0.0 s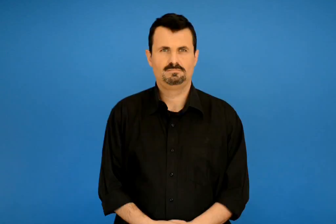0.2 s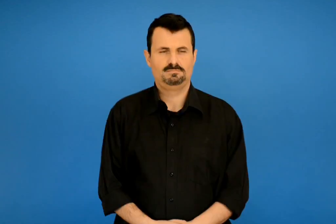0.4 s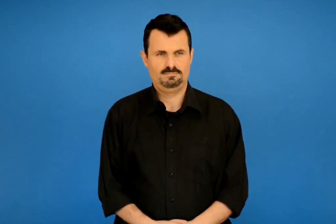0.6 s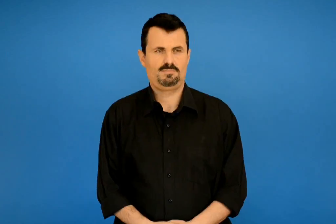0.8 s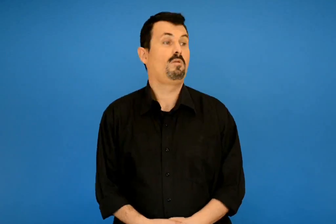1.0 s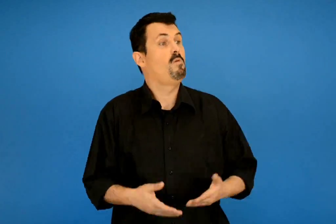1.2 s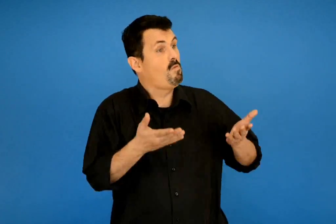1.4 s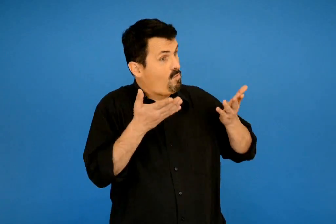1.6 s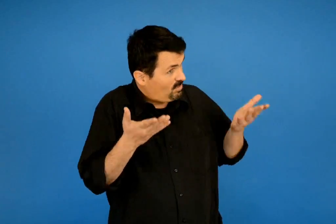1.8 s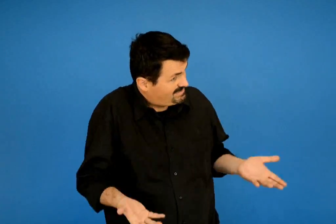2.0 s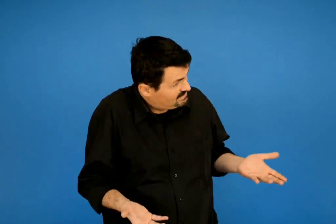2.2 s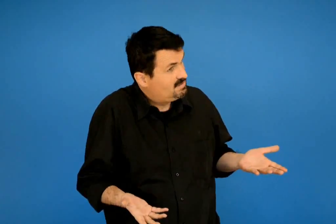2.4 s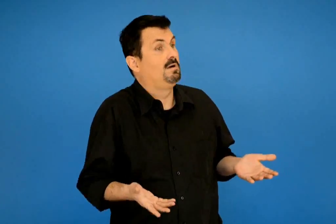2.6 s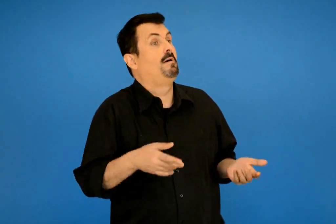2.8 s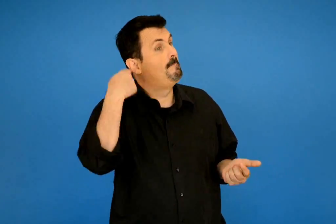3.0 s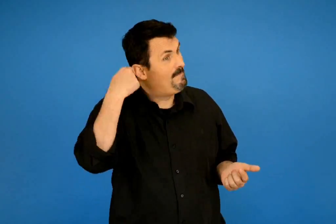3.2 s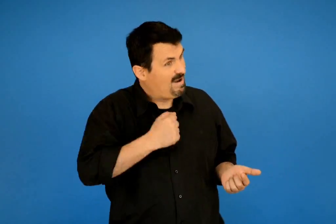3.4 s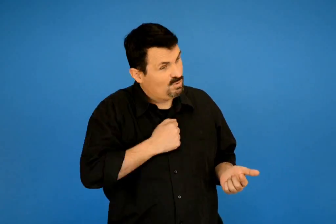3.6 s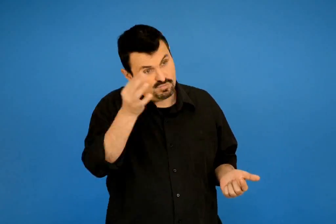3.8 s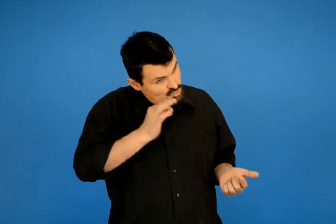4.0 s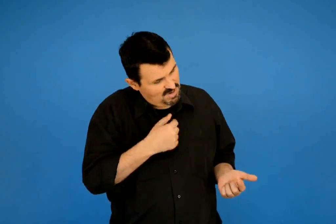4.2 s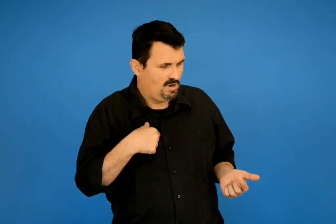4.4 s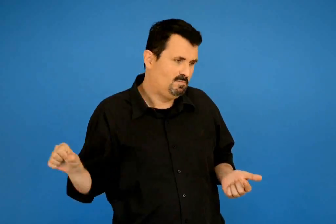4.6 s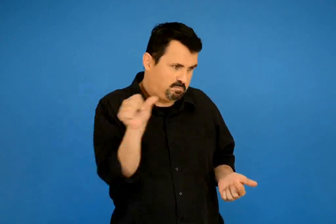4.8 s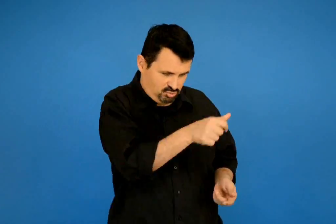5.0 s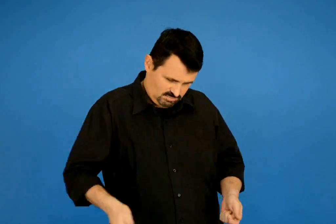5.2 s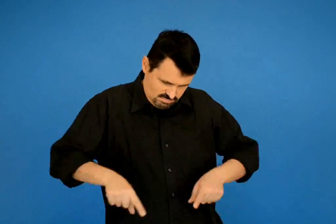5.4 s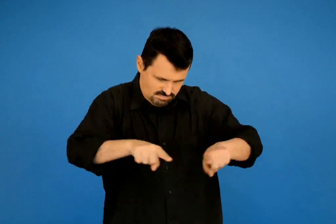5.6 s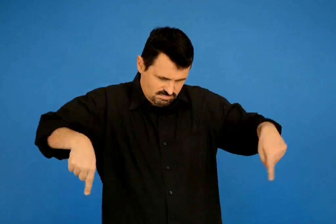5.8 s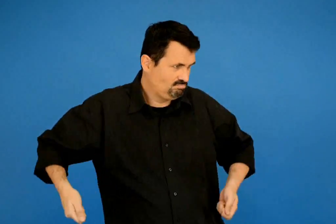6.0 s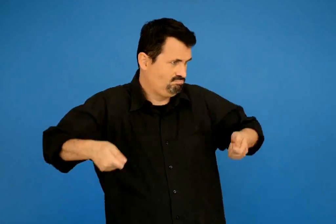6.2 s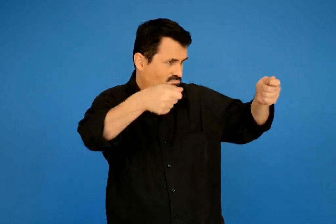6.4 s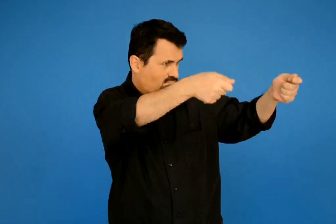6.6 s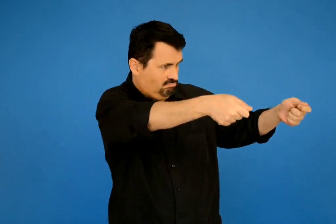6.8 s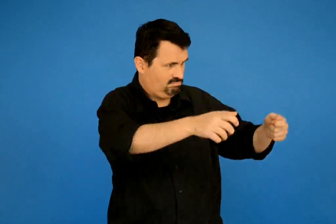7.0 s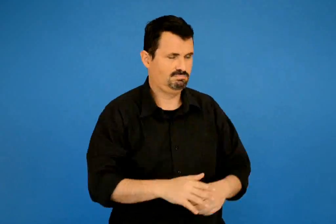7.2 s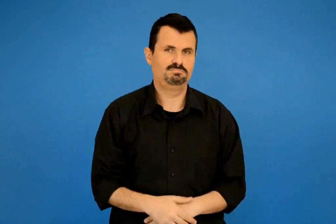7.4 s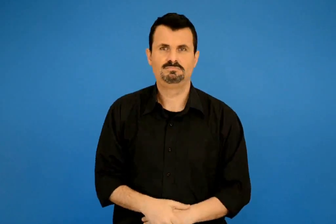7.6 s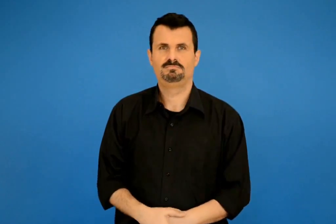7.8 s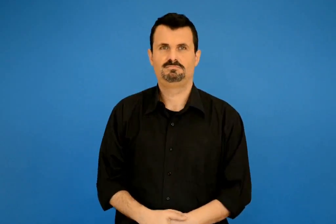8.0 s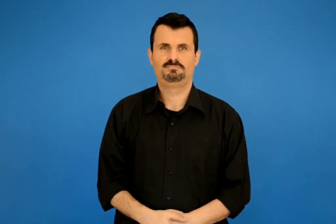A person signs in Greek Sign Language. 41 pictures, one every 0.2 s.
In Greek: ορίστε της λέει μου είπε η μαμά μου να σας φέρω το σατσι σας
